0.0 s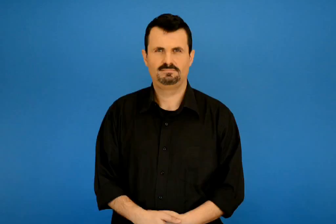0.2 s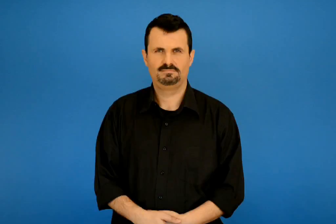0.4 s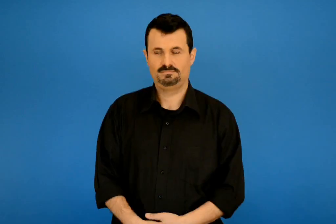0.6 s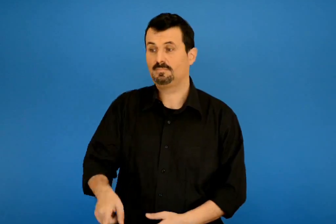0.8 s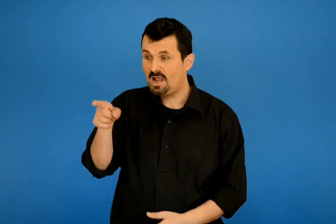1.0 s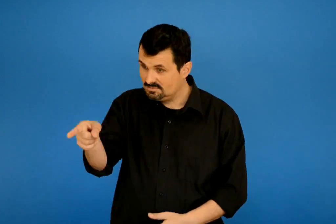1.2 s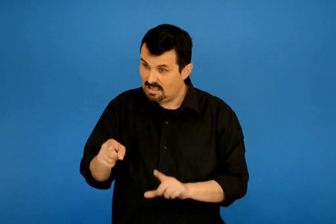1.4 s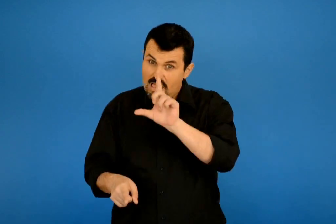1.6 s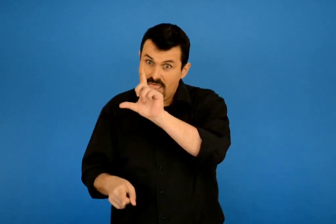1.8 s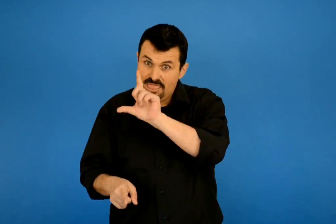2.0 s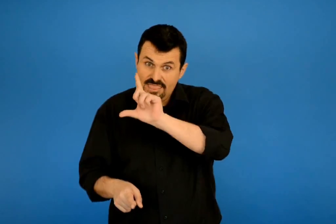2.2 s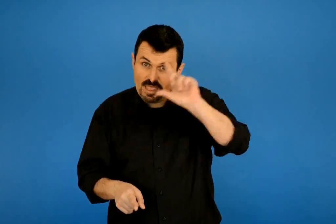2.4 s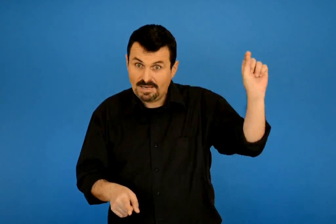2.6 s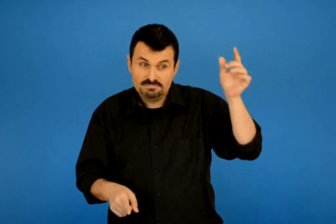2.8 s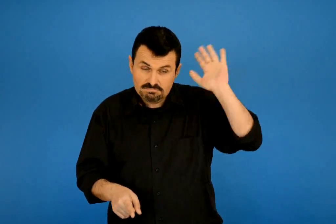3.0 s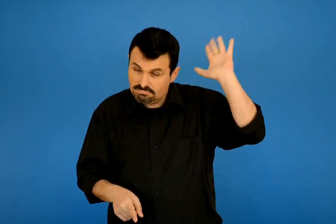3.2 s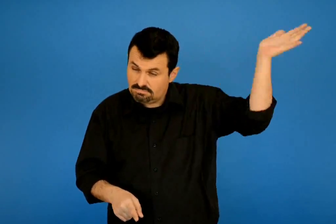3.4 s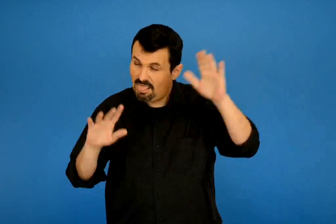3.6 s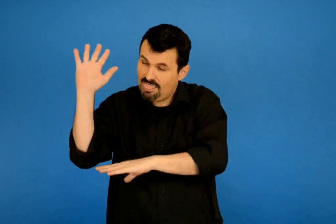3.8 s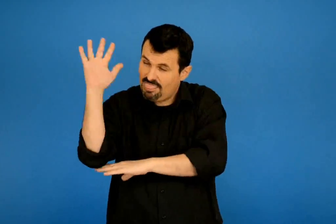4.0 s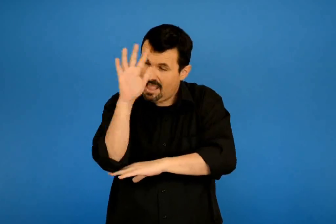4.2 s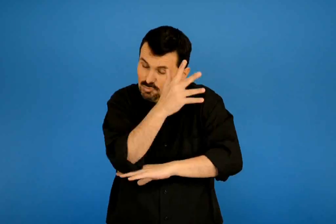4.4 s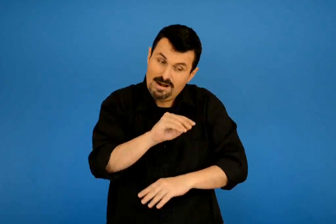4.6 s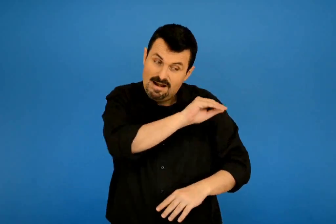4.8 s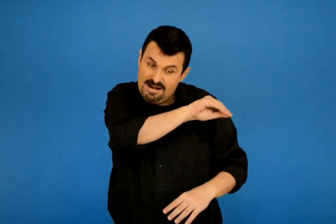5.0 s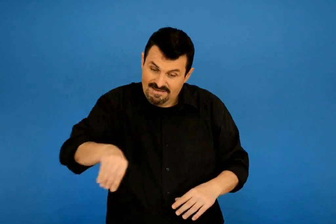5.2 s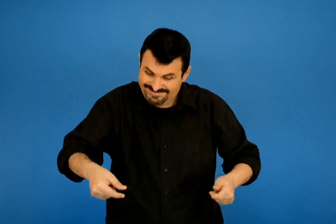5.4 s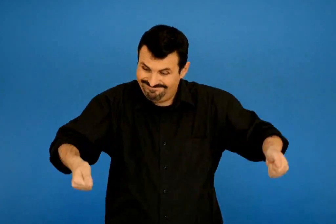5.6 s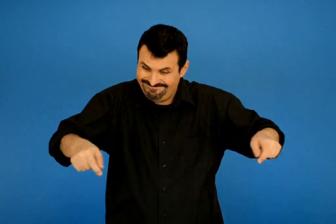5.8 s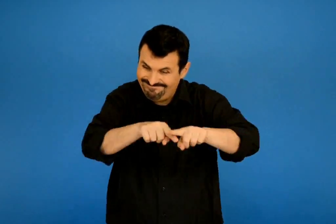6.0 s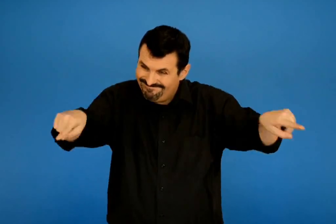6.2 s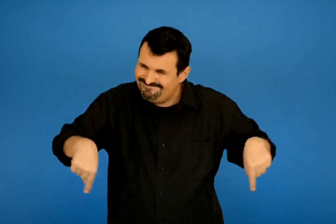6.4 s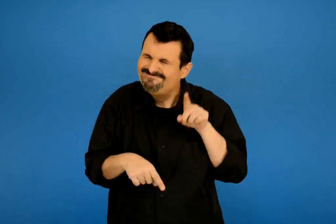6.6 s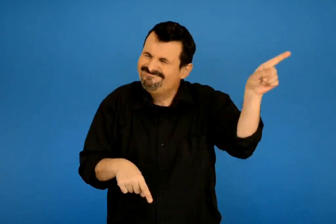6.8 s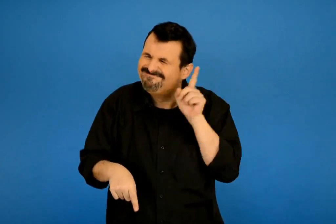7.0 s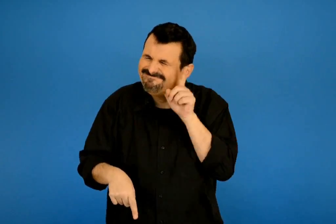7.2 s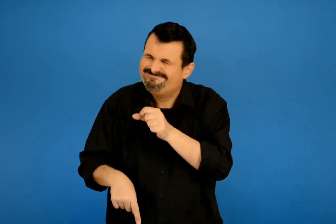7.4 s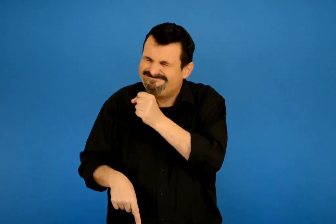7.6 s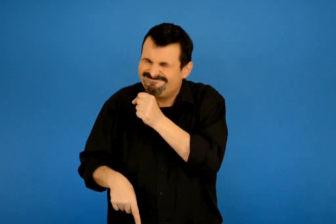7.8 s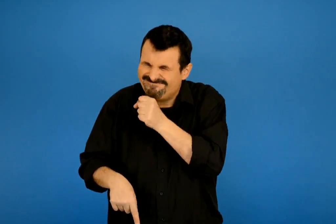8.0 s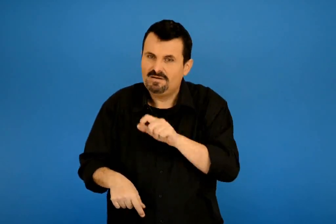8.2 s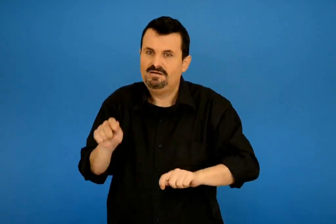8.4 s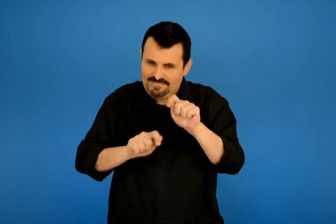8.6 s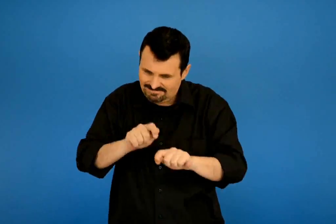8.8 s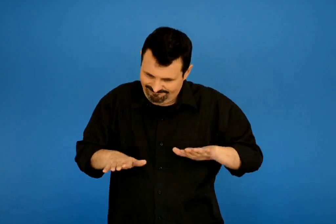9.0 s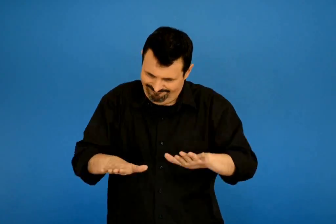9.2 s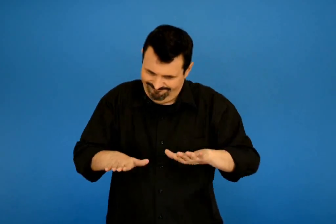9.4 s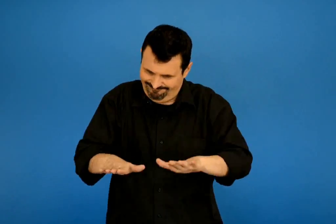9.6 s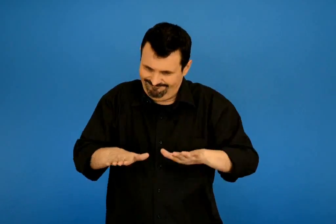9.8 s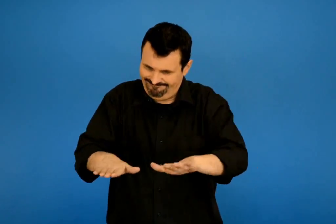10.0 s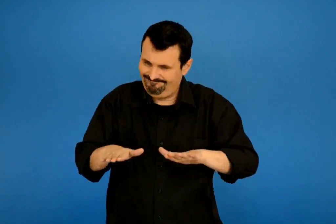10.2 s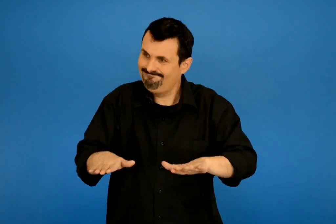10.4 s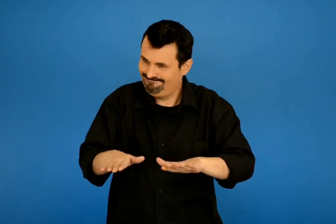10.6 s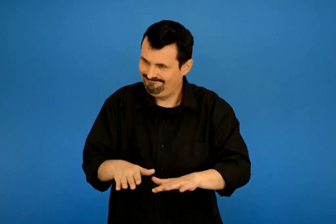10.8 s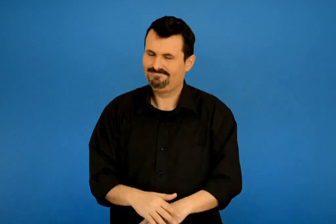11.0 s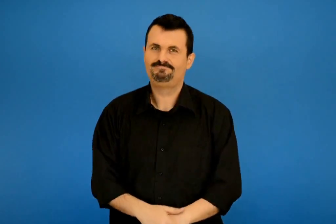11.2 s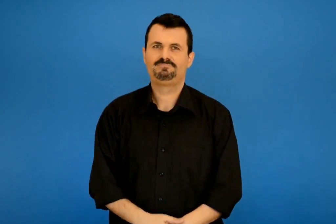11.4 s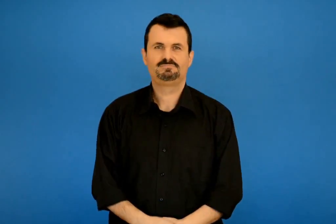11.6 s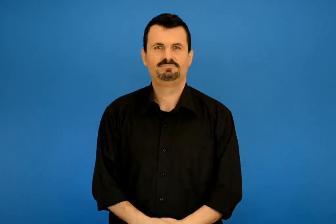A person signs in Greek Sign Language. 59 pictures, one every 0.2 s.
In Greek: θα πας στο δάσος να φέρεις το σατσι της δρακόντισσας για να κάνουμε πίτες
